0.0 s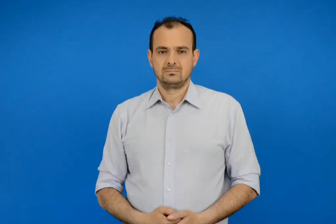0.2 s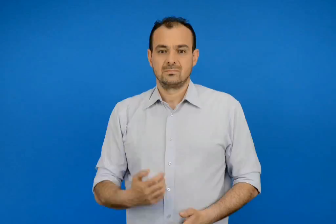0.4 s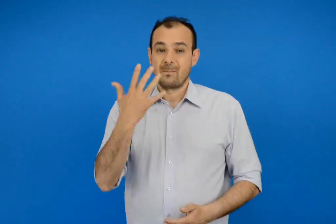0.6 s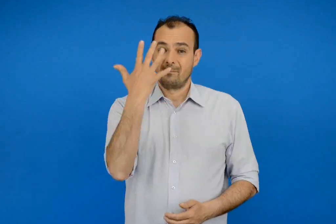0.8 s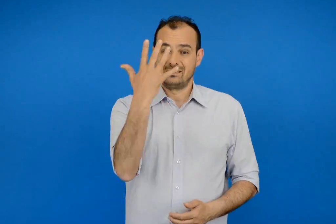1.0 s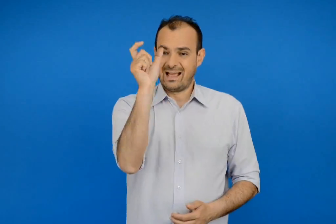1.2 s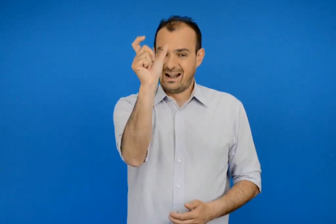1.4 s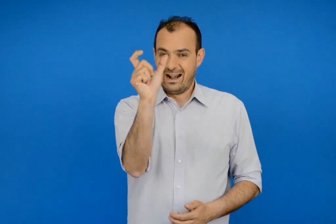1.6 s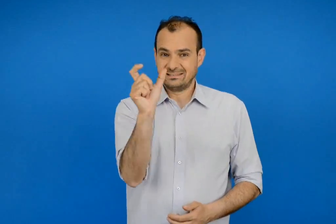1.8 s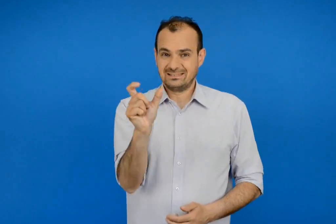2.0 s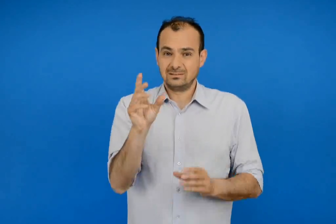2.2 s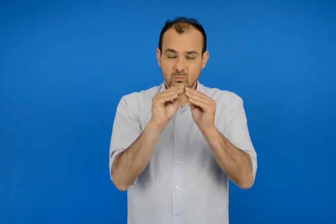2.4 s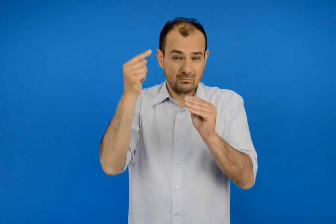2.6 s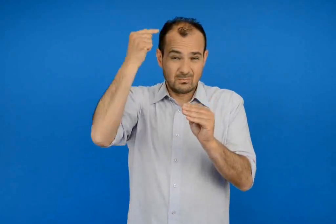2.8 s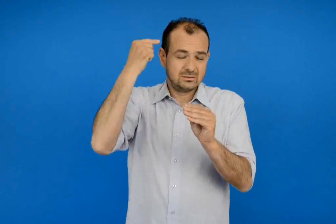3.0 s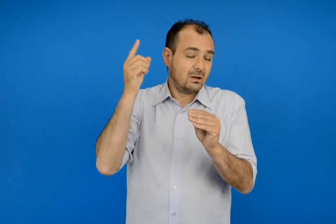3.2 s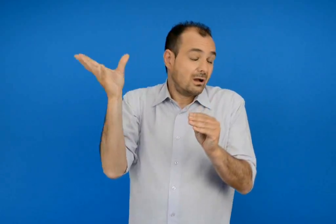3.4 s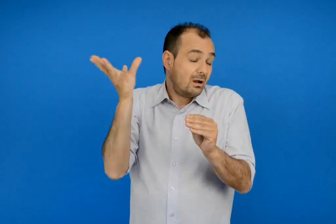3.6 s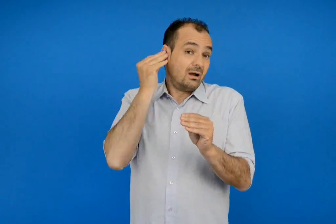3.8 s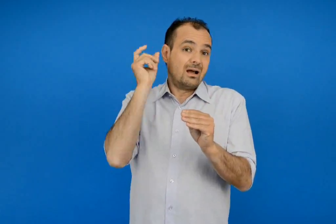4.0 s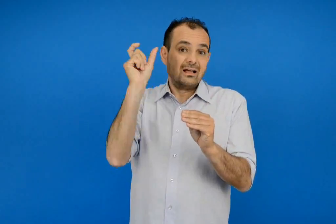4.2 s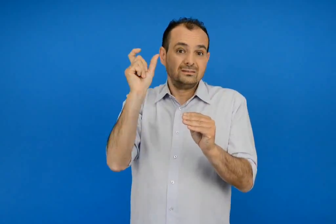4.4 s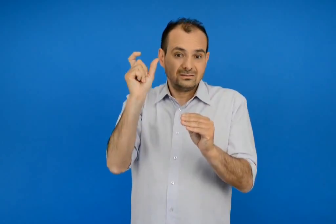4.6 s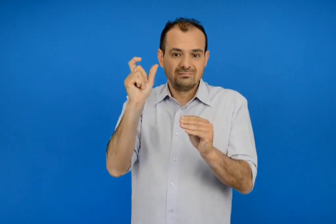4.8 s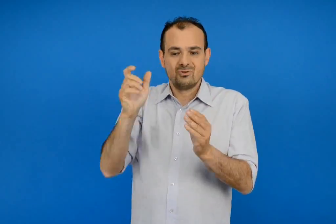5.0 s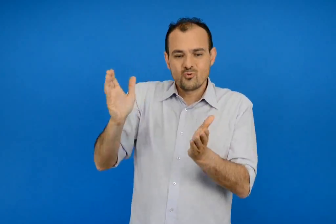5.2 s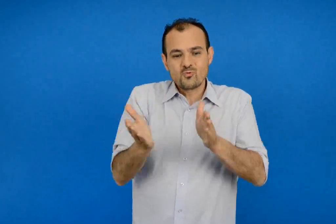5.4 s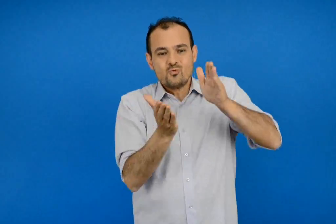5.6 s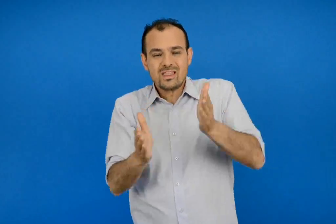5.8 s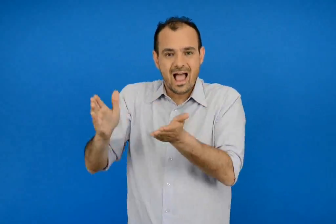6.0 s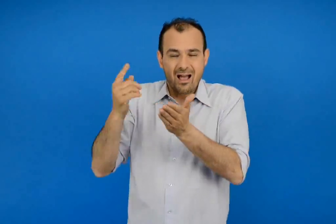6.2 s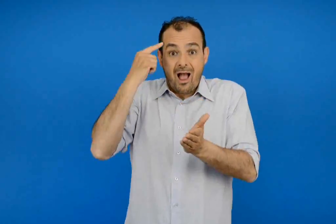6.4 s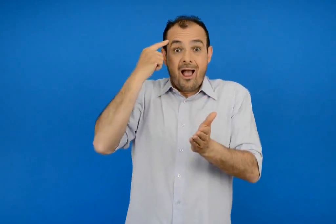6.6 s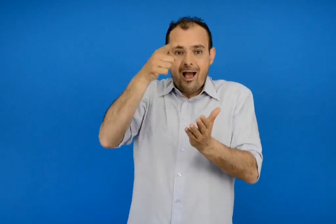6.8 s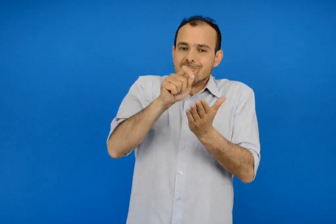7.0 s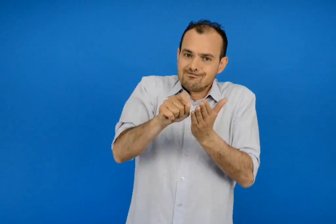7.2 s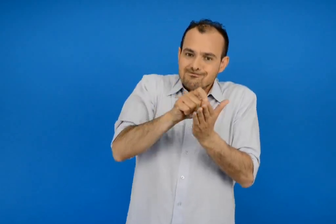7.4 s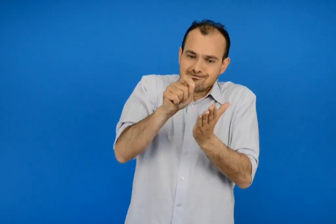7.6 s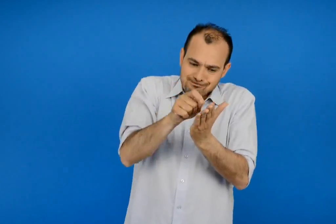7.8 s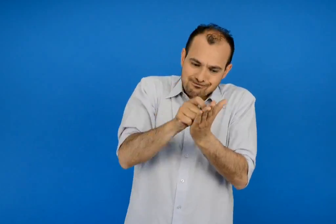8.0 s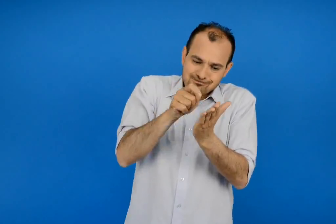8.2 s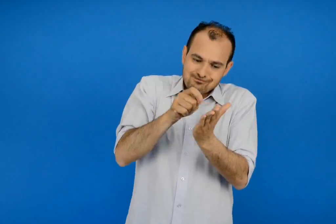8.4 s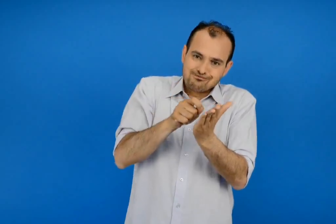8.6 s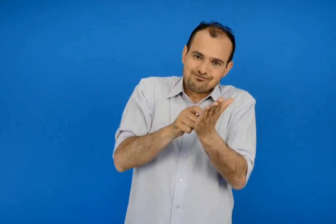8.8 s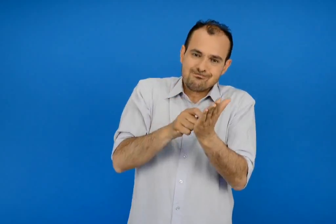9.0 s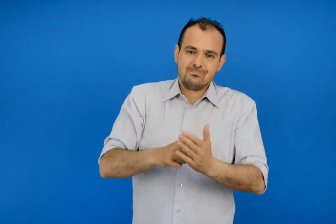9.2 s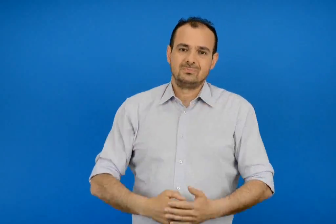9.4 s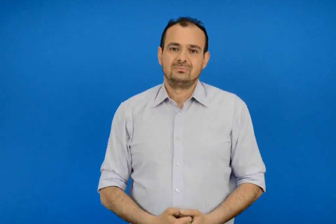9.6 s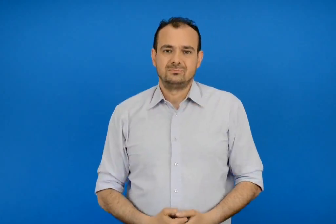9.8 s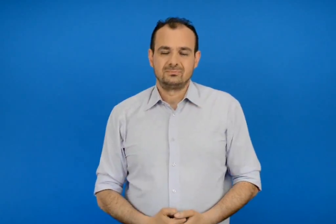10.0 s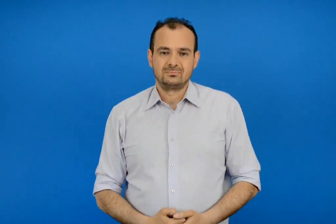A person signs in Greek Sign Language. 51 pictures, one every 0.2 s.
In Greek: γράψε πέντε λέξεις που σου έρχονται στο νου όταν ακούς τη λέξη κούνια
